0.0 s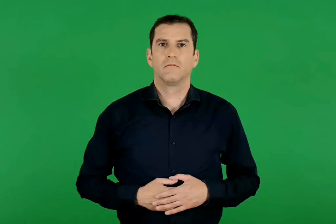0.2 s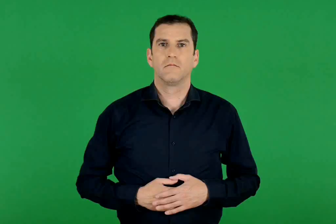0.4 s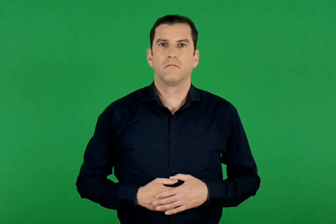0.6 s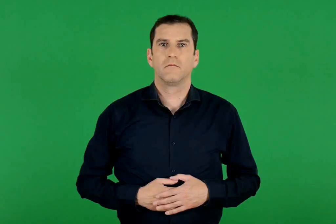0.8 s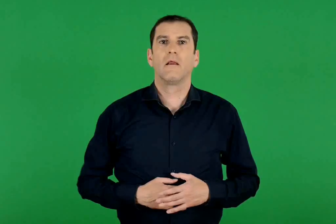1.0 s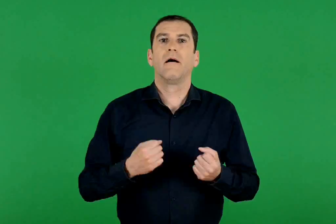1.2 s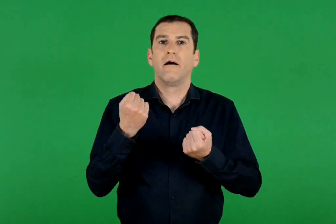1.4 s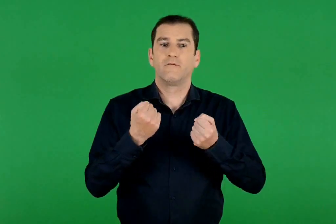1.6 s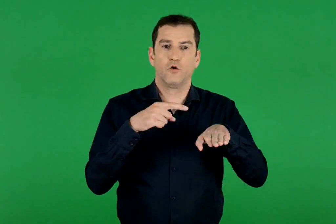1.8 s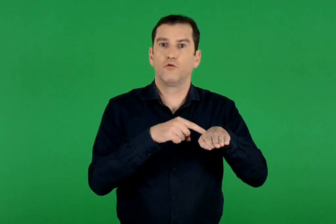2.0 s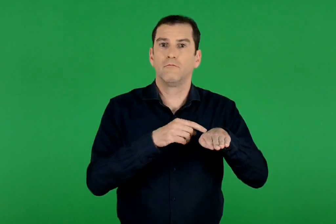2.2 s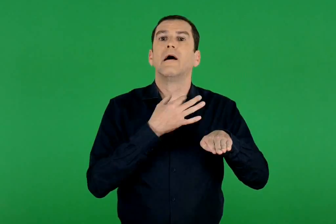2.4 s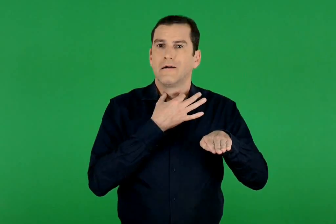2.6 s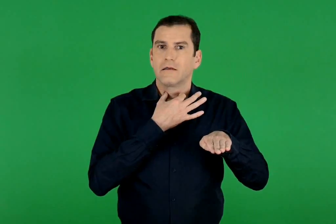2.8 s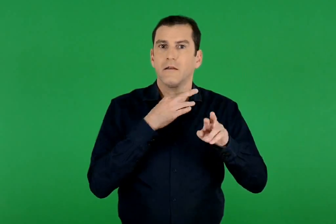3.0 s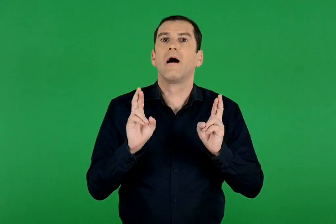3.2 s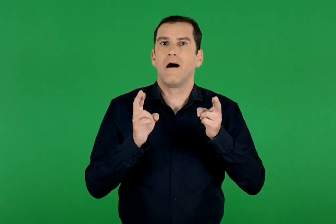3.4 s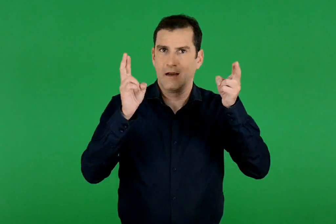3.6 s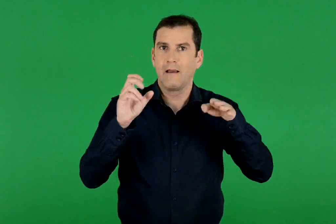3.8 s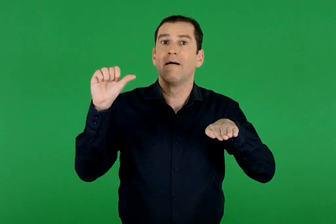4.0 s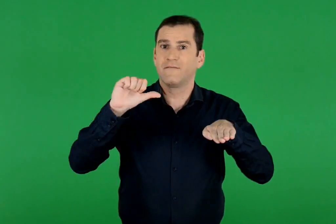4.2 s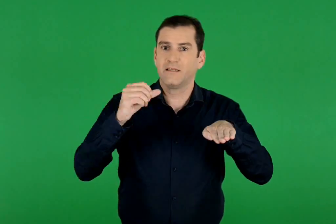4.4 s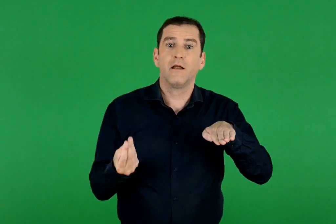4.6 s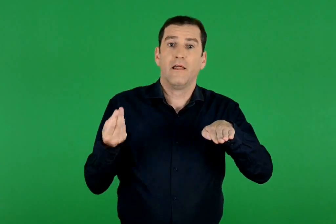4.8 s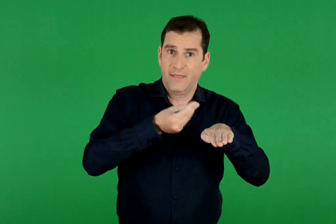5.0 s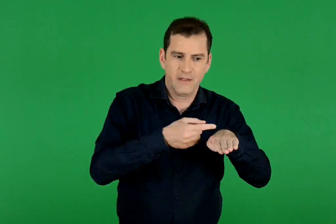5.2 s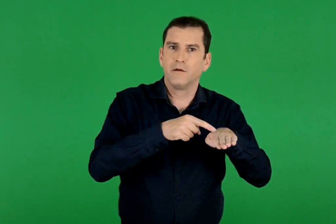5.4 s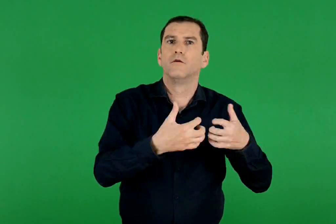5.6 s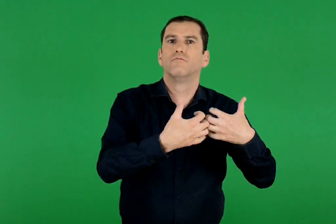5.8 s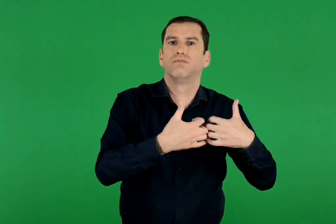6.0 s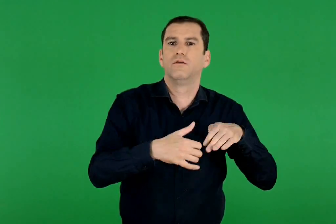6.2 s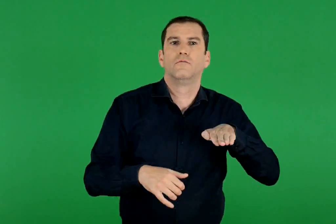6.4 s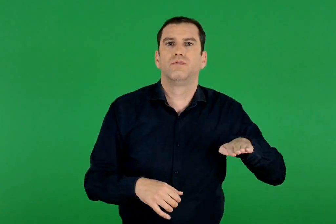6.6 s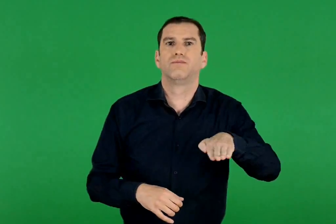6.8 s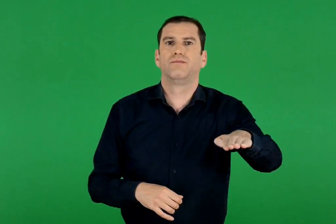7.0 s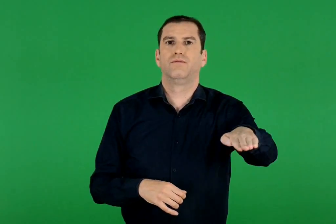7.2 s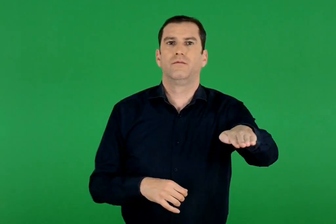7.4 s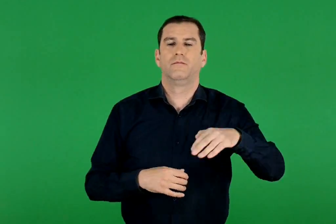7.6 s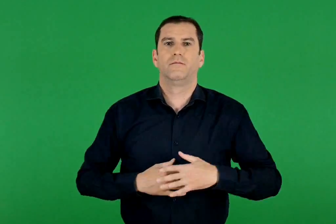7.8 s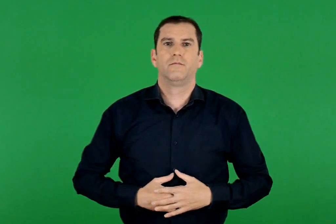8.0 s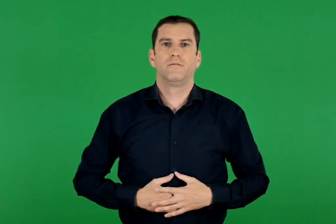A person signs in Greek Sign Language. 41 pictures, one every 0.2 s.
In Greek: η βενζίνη δίνει την ενέργεια που χρειάζεται το αυτοκίνητο για να λειτουργεί και να κινείται
